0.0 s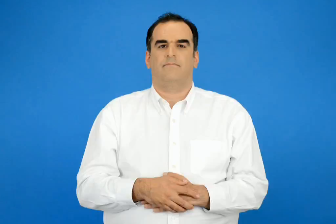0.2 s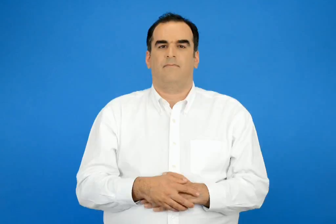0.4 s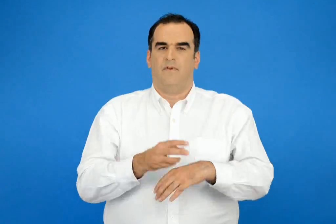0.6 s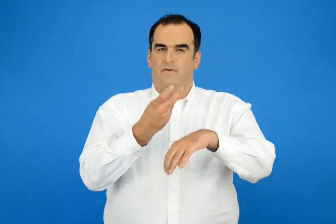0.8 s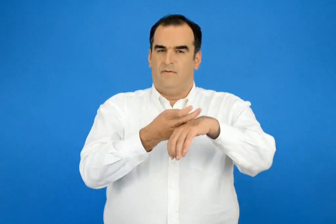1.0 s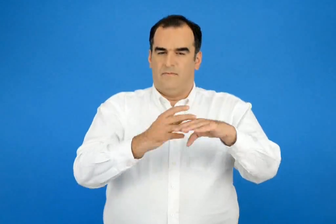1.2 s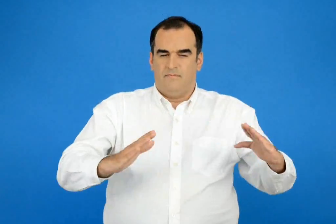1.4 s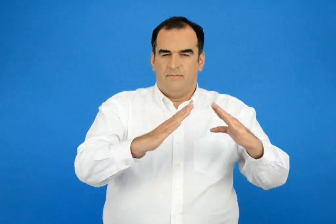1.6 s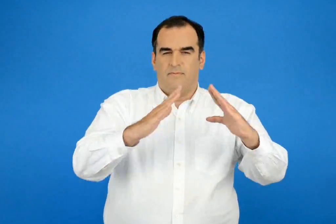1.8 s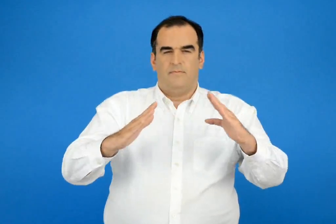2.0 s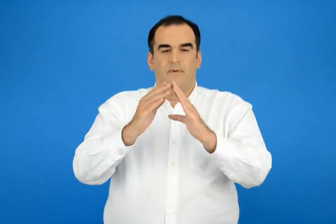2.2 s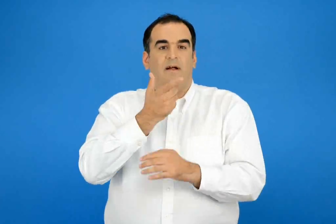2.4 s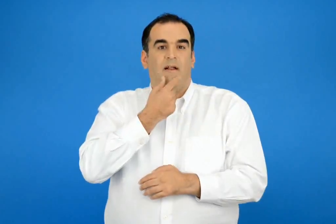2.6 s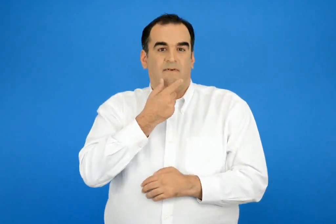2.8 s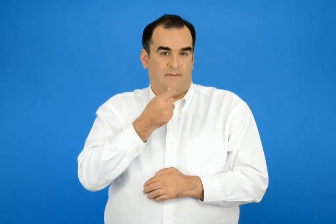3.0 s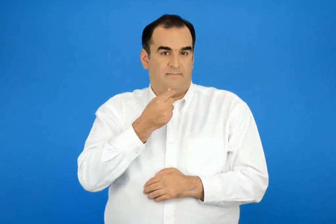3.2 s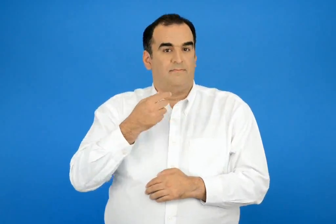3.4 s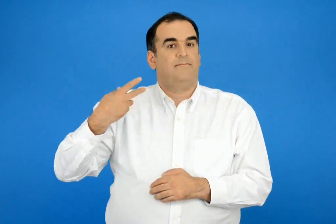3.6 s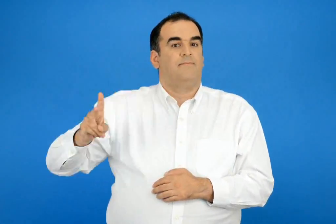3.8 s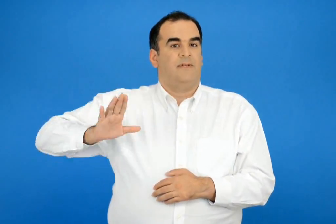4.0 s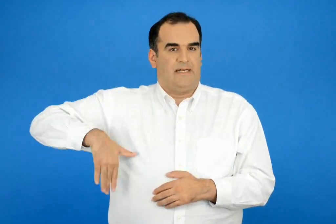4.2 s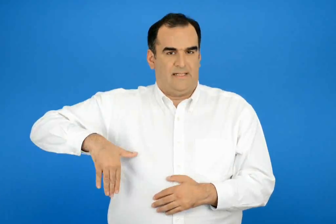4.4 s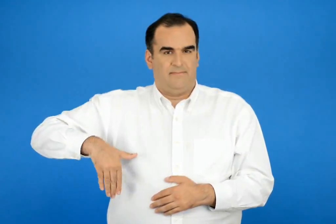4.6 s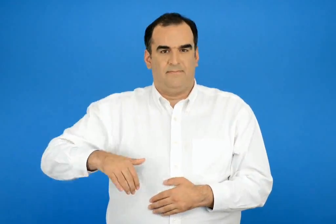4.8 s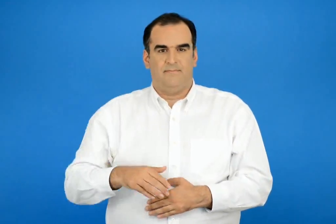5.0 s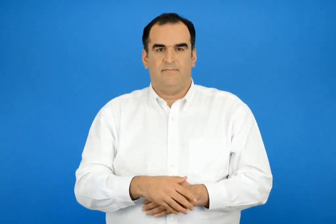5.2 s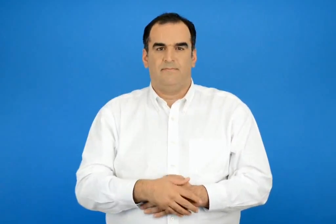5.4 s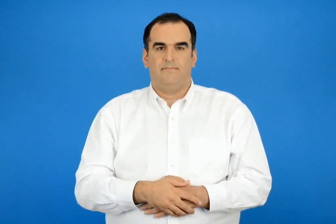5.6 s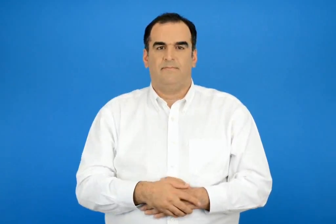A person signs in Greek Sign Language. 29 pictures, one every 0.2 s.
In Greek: λευκά όρη της κρήτης
